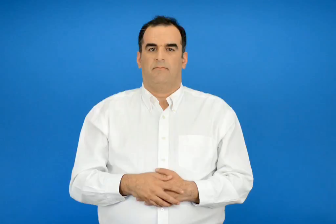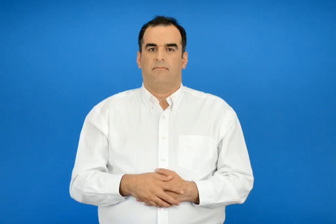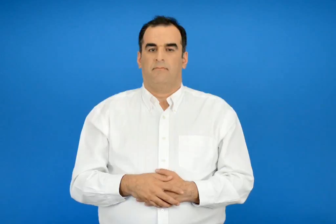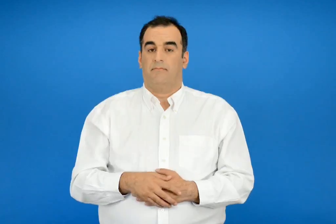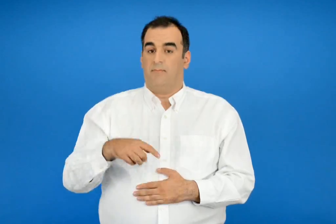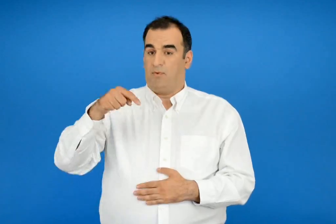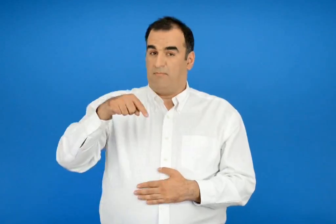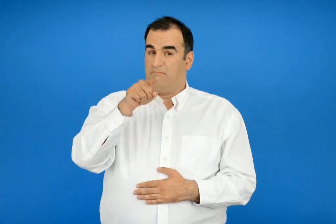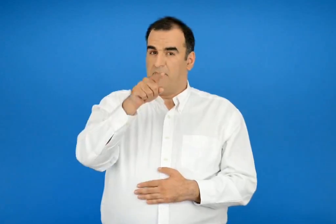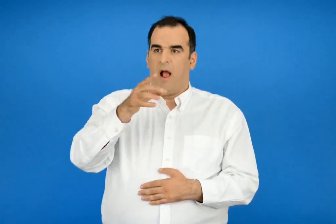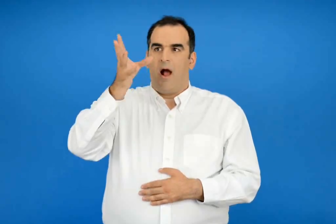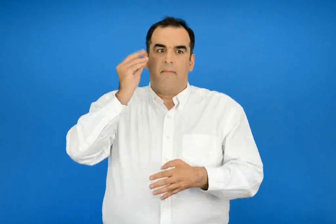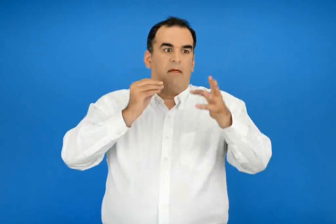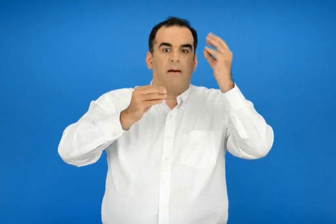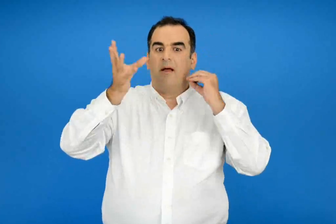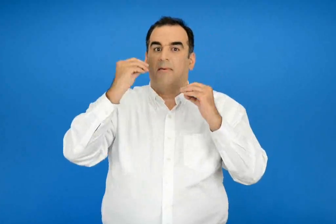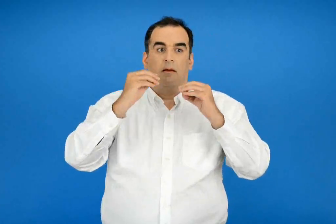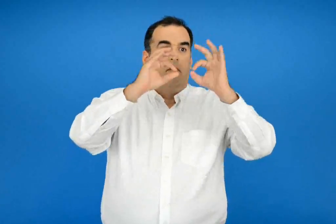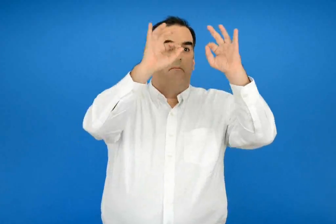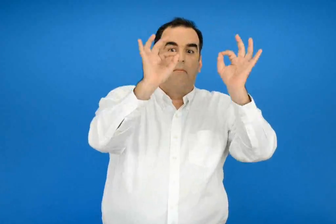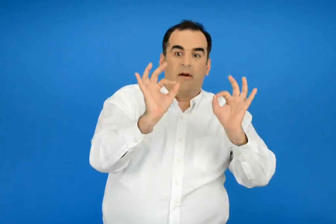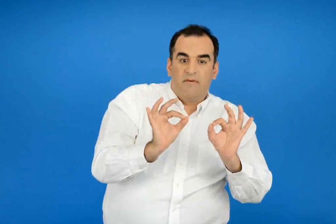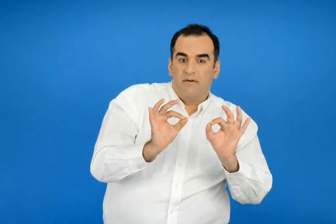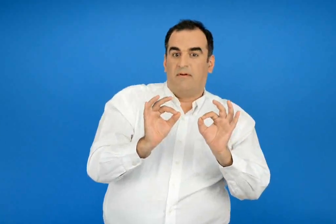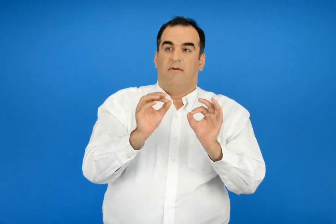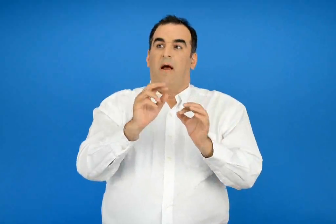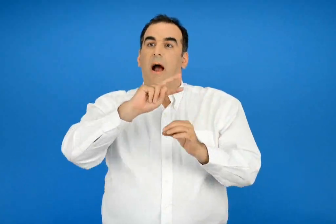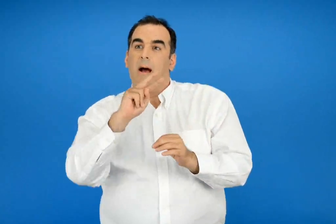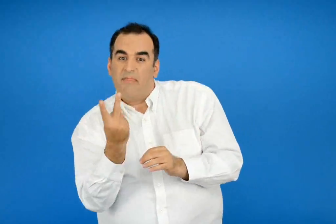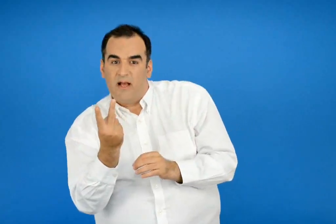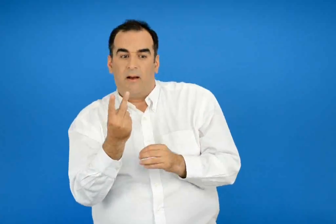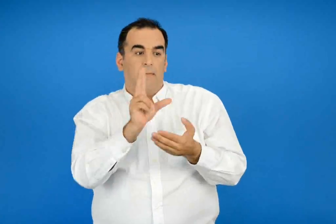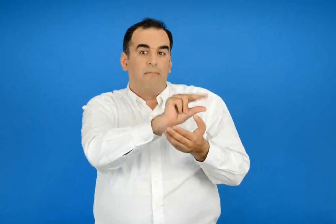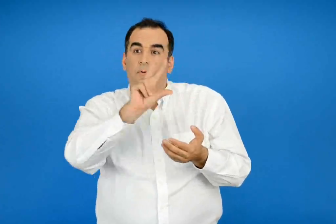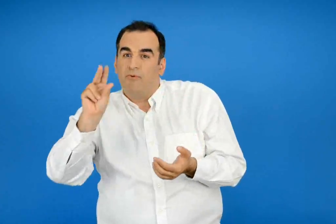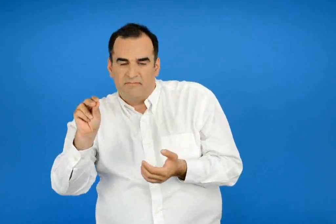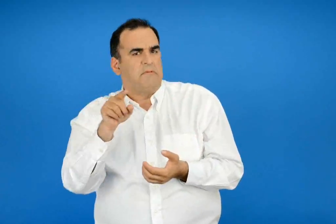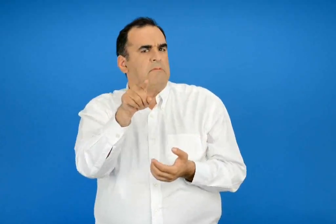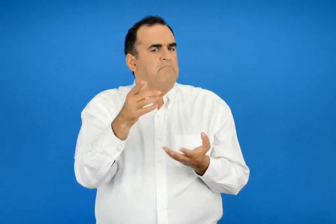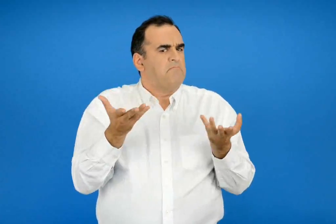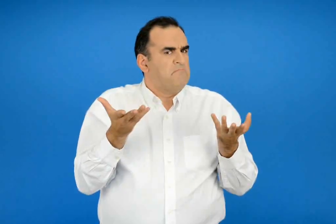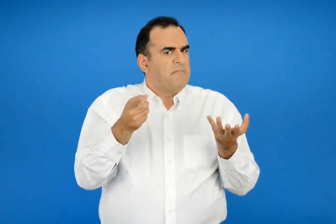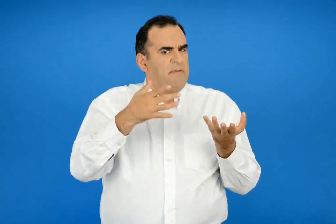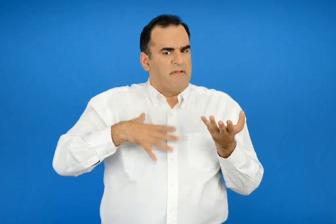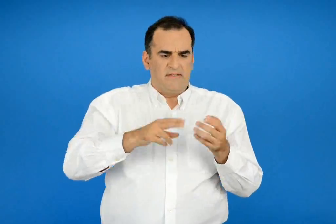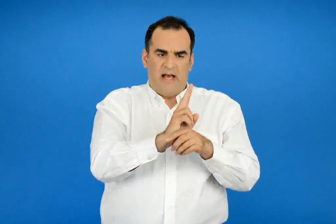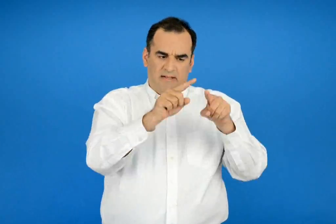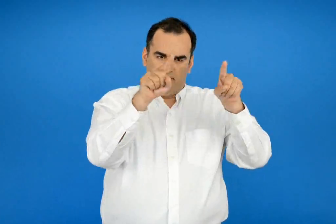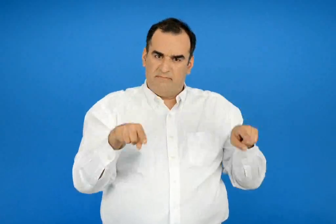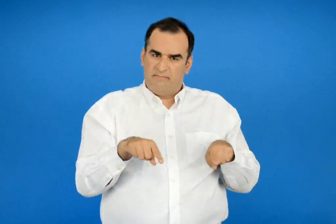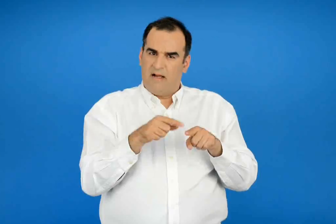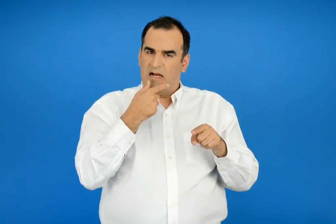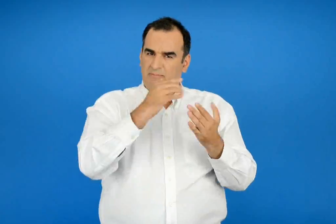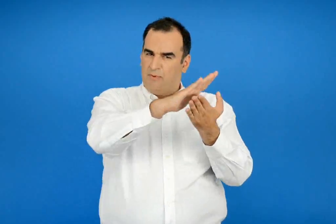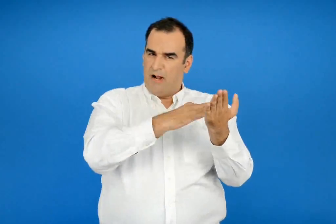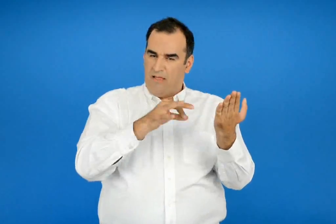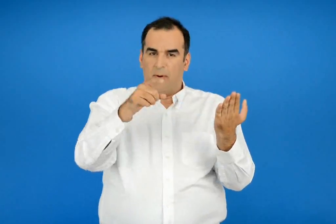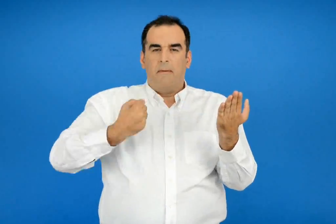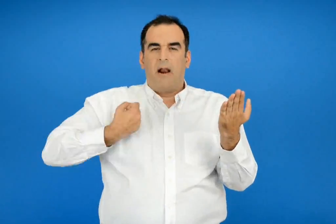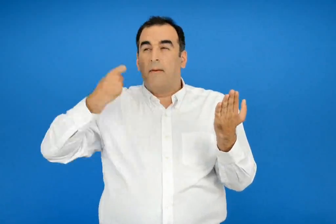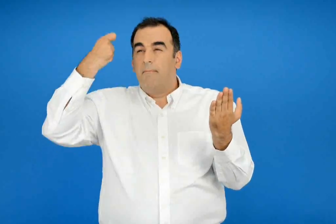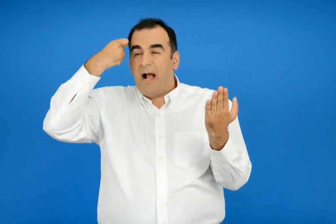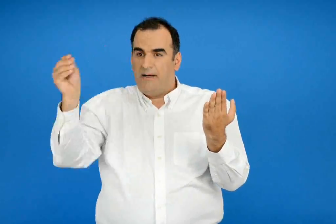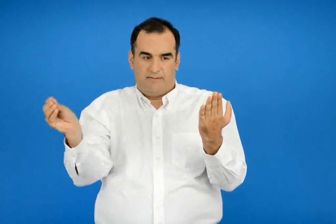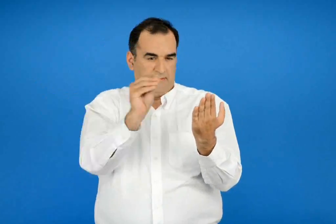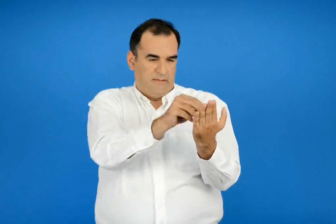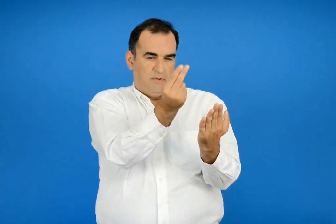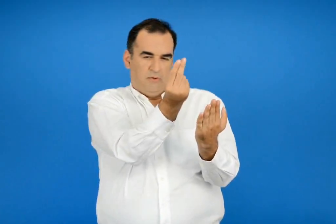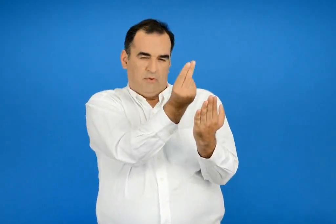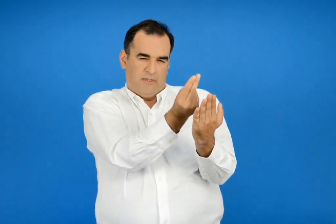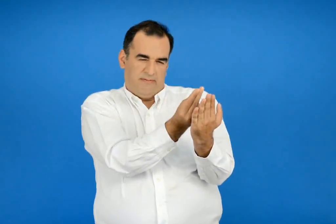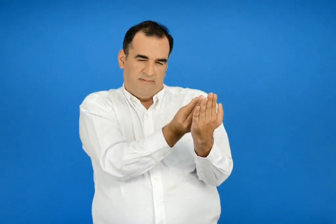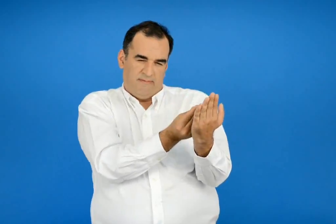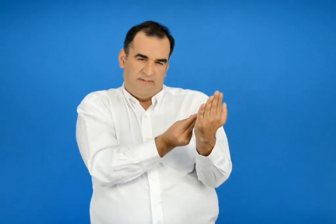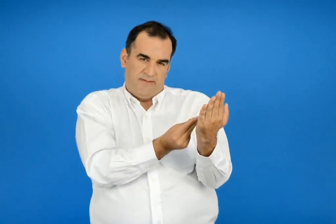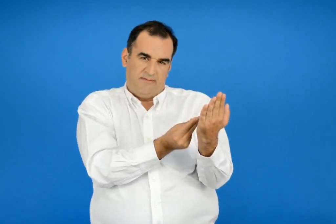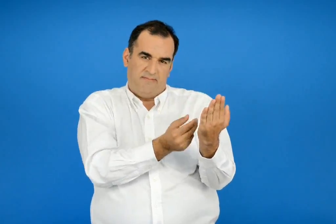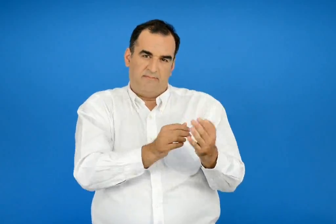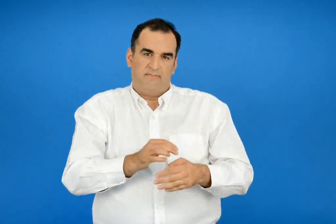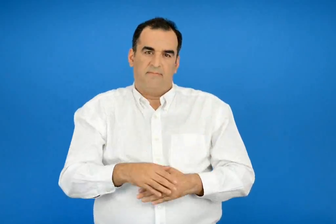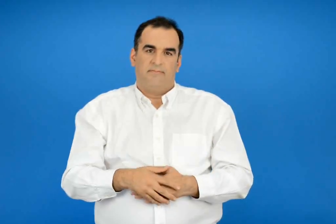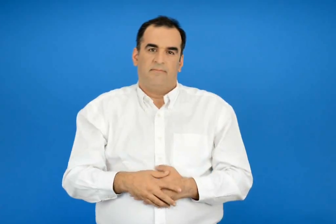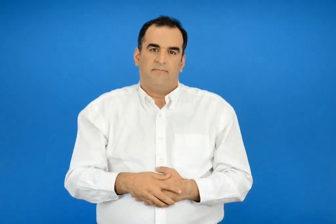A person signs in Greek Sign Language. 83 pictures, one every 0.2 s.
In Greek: τώρα που ξέρετε να περιγράφετε να χρησιμοποιείτε επίθετα και παρομοιώσεις τι θα λέγατε να περιγράψει καθένας από εσάς σε μια λευκή σελίδα το αγαπημένο του παιχνίδι και μετά να το ζωγραφίσει ;
